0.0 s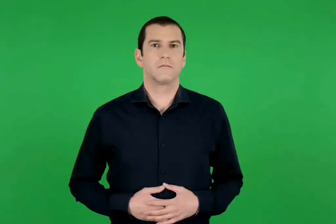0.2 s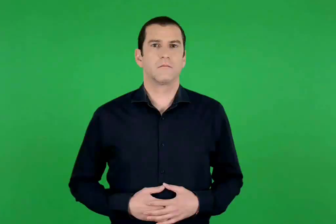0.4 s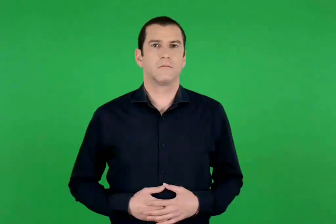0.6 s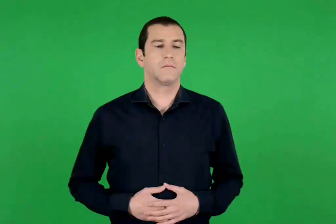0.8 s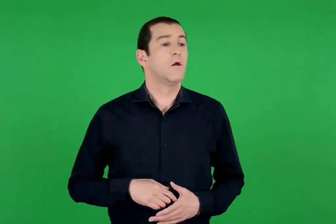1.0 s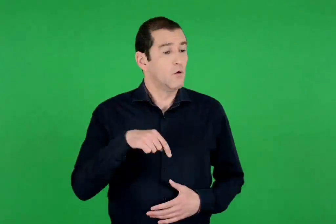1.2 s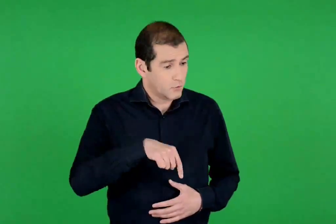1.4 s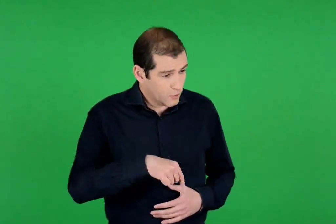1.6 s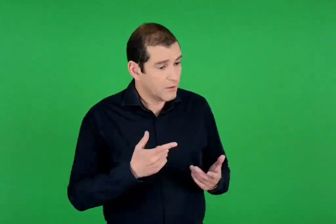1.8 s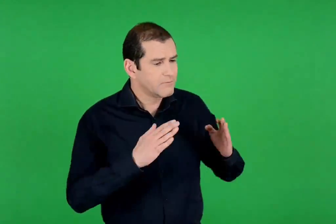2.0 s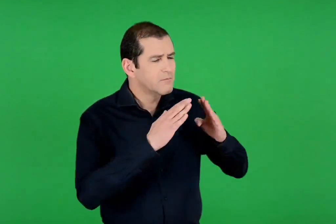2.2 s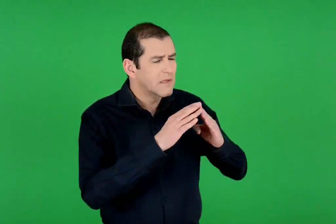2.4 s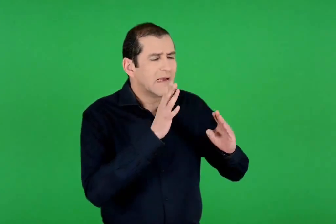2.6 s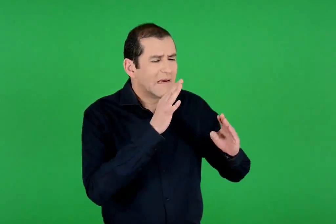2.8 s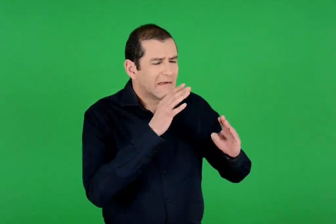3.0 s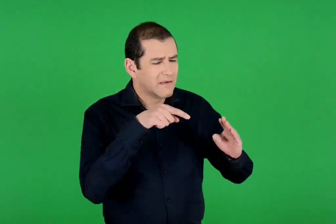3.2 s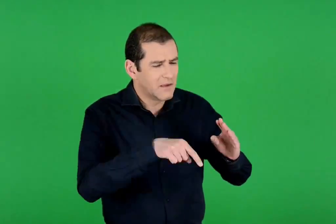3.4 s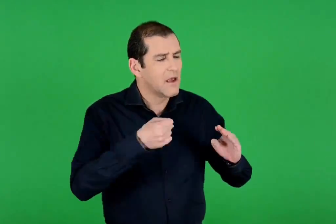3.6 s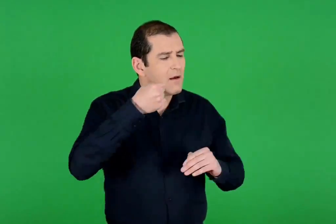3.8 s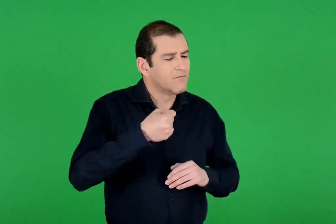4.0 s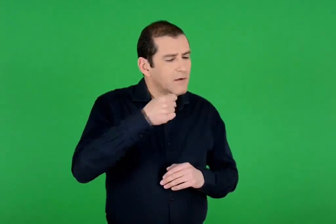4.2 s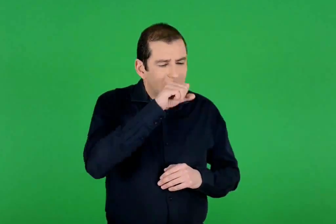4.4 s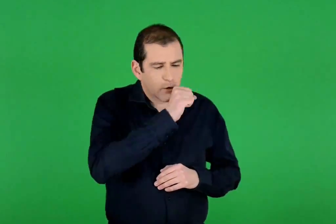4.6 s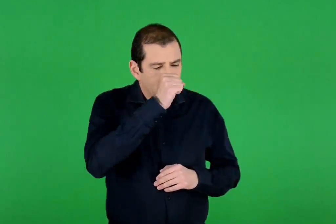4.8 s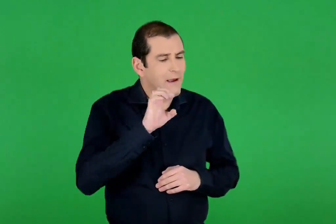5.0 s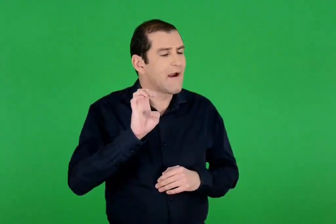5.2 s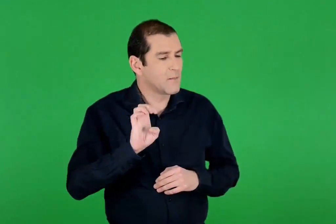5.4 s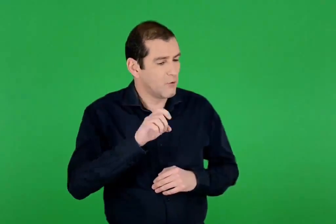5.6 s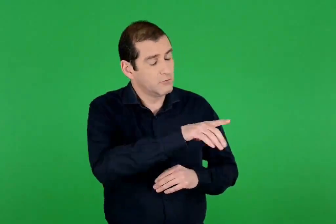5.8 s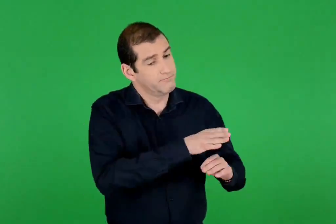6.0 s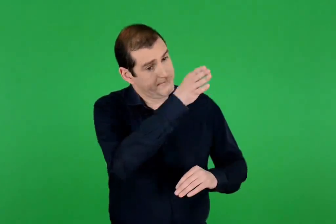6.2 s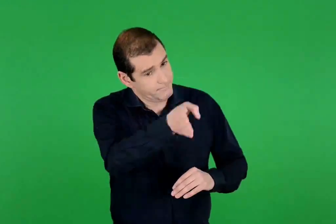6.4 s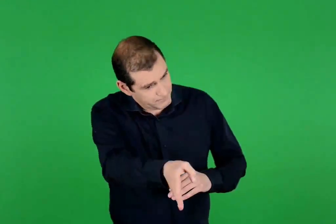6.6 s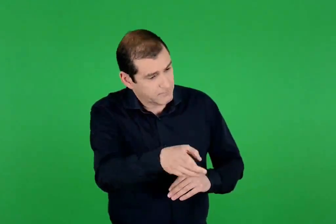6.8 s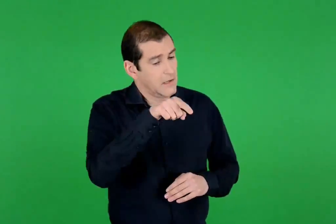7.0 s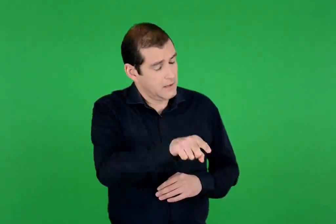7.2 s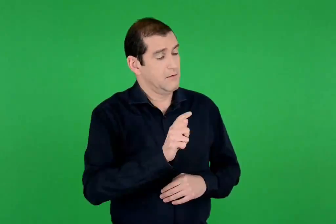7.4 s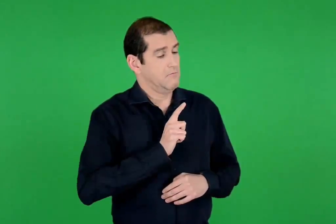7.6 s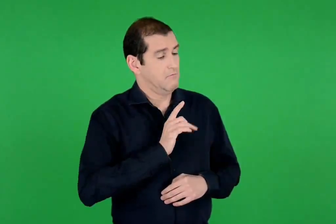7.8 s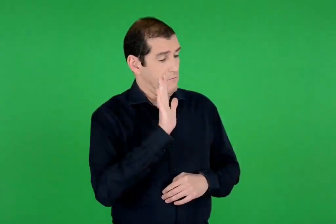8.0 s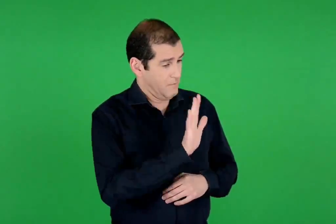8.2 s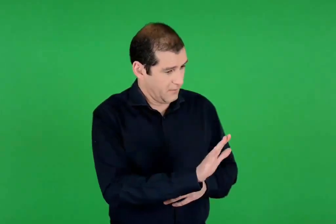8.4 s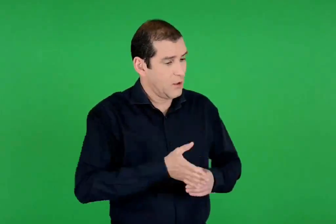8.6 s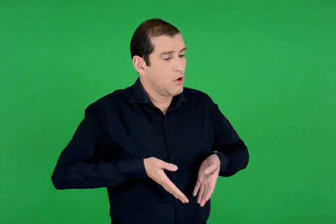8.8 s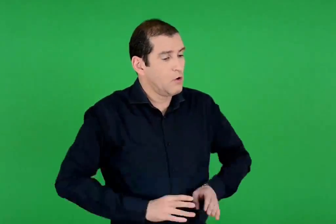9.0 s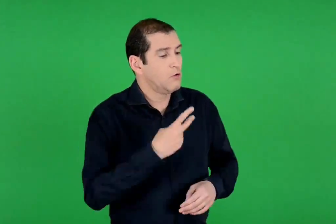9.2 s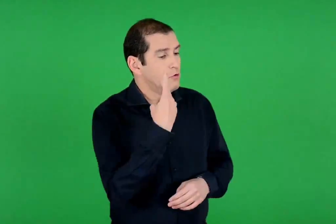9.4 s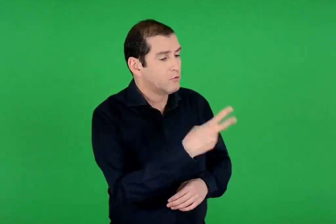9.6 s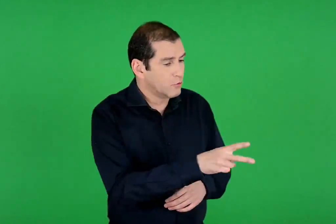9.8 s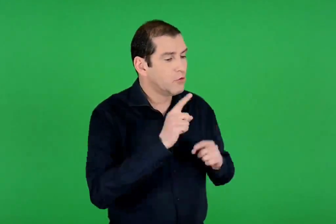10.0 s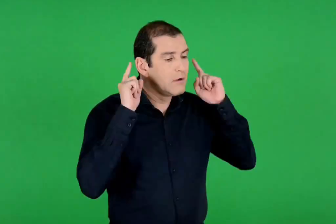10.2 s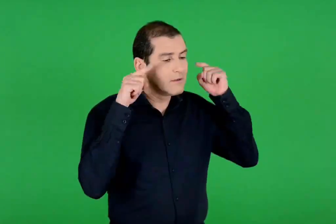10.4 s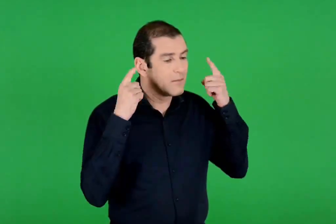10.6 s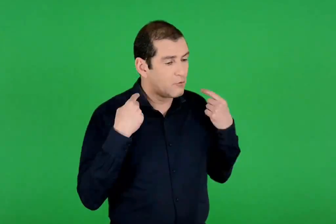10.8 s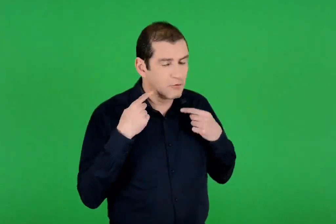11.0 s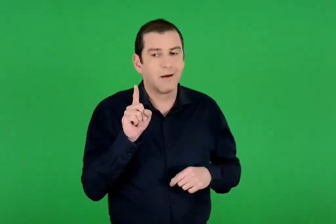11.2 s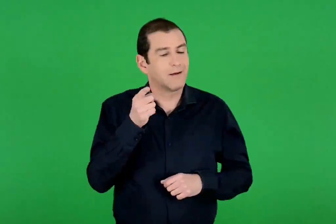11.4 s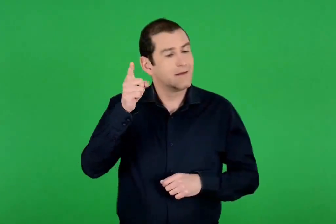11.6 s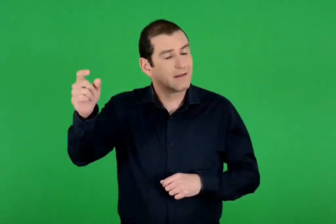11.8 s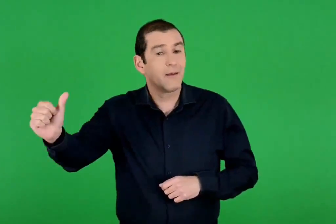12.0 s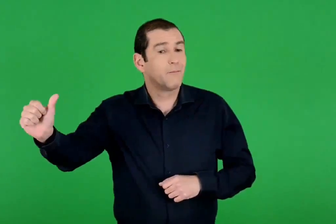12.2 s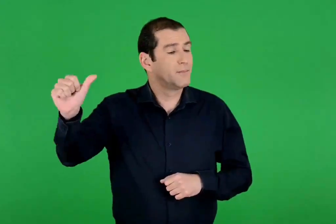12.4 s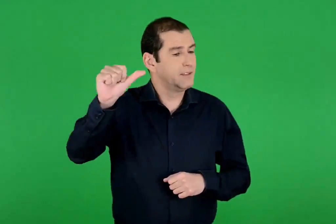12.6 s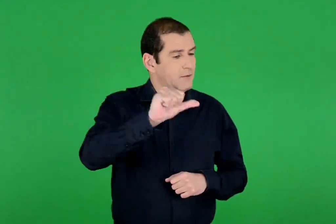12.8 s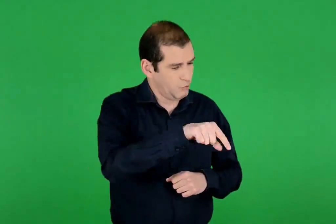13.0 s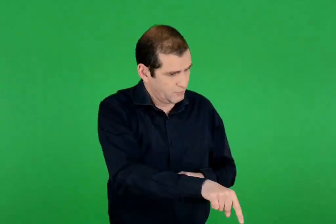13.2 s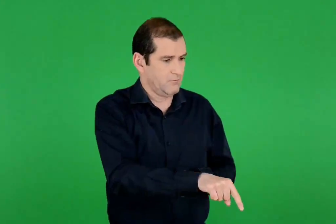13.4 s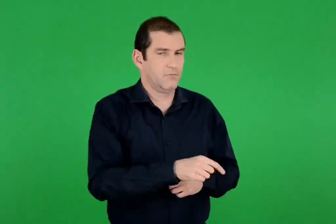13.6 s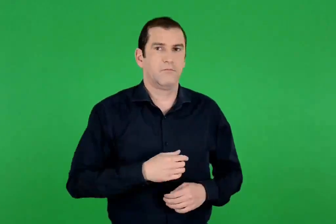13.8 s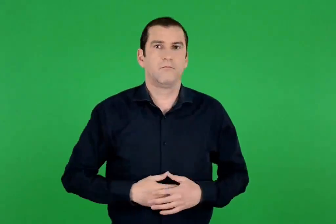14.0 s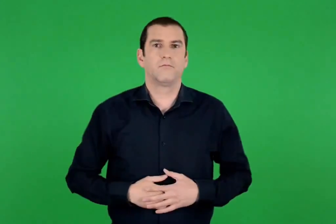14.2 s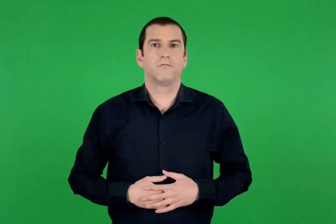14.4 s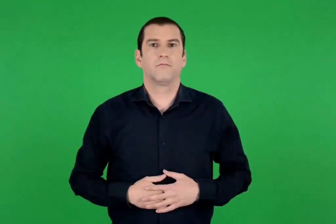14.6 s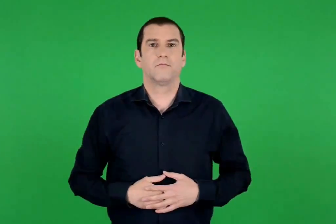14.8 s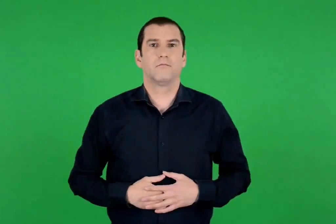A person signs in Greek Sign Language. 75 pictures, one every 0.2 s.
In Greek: τώρα όμως πήγαινε στην καλύβα του πιστού χοιροβοσκού σου , του εύμαιου , και περίμενε εκεί τον γυρισμό του γιου σου , του τηλέμαχου , που έρχεται από ταξίδι
